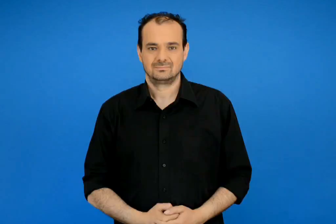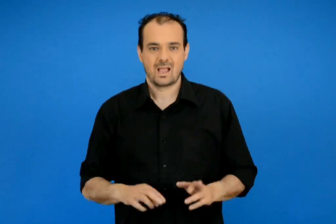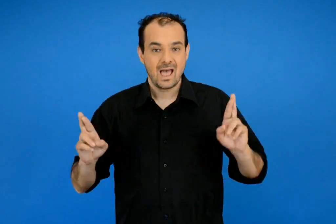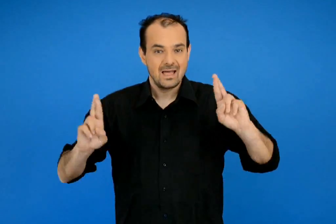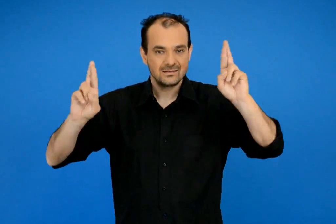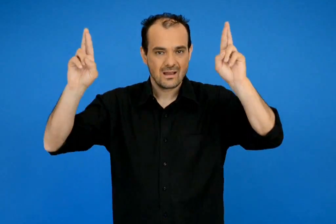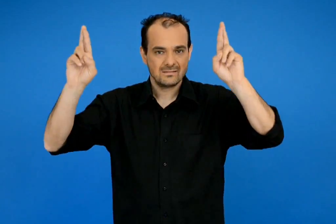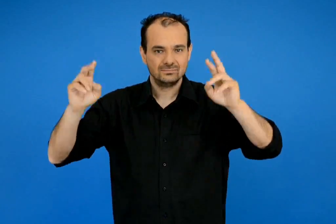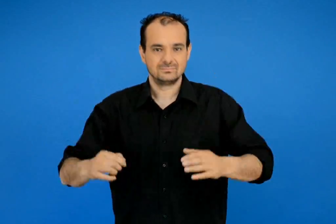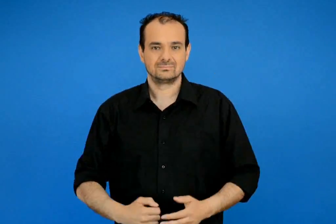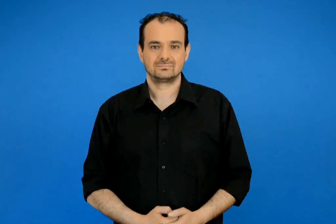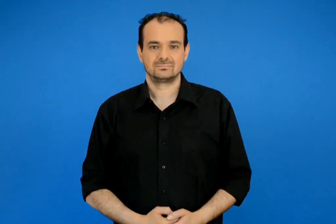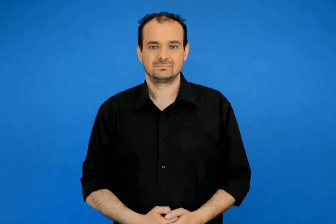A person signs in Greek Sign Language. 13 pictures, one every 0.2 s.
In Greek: ενέργεια
